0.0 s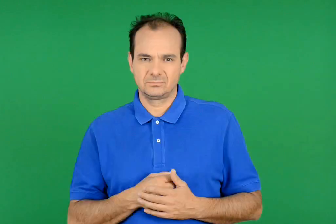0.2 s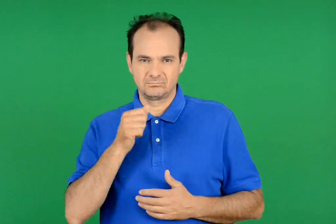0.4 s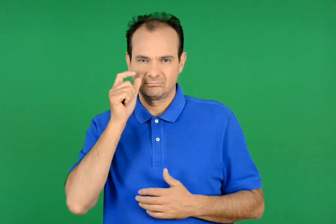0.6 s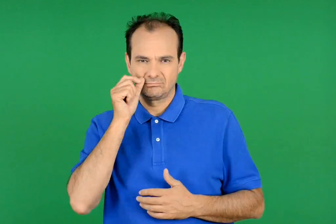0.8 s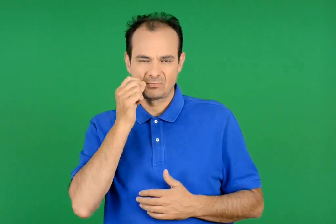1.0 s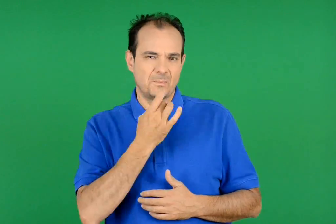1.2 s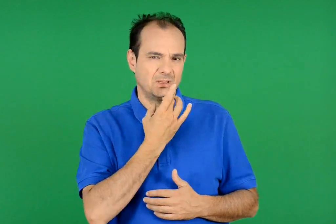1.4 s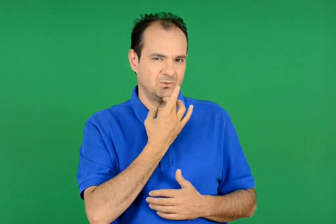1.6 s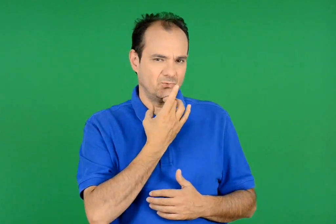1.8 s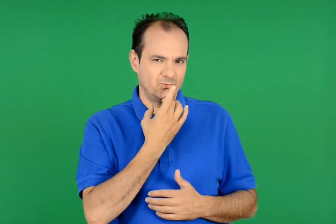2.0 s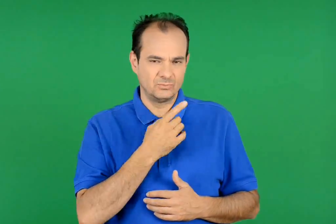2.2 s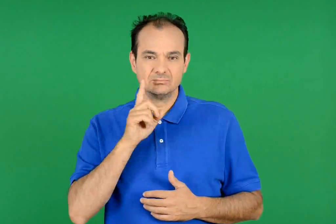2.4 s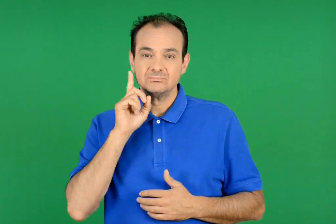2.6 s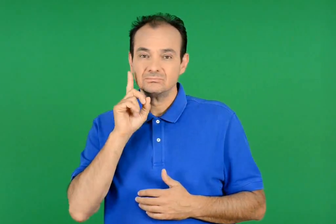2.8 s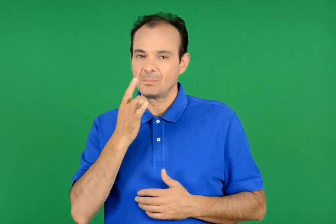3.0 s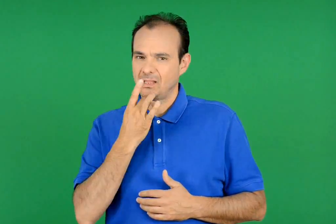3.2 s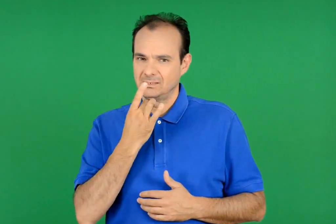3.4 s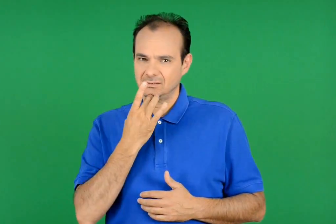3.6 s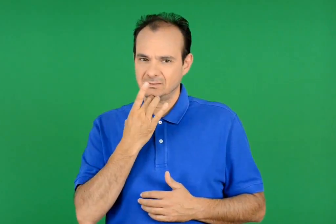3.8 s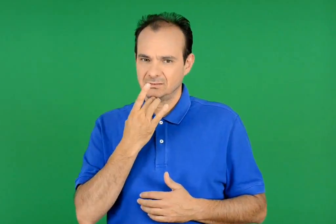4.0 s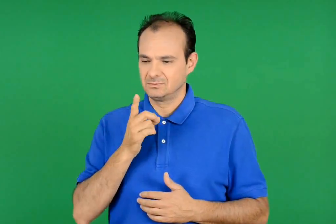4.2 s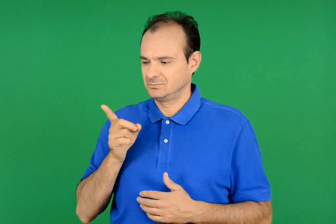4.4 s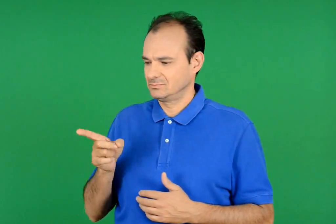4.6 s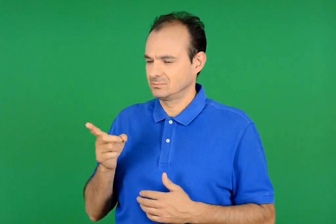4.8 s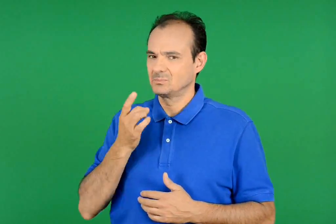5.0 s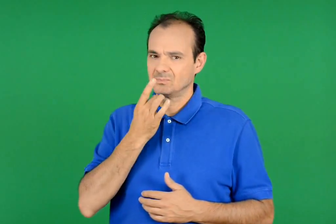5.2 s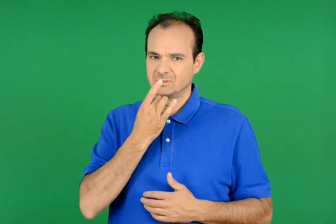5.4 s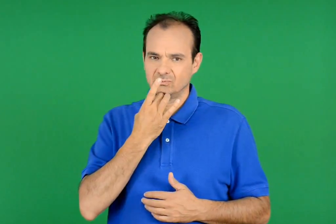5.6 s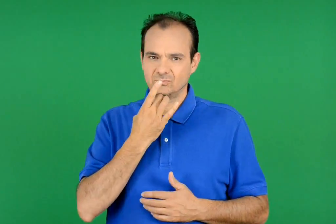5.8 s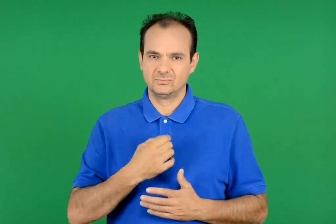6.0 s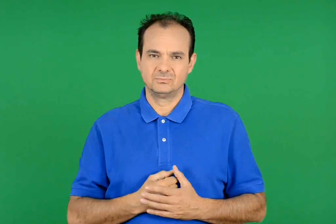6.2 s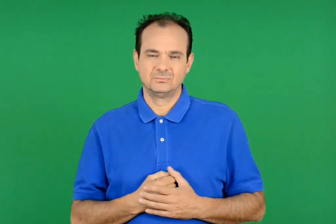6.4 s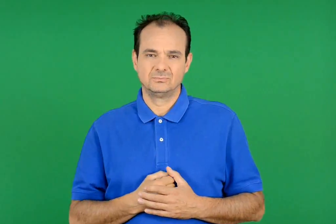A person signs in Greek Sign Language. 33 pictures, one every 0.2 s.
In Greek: πέτρινος η ο
